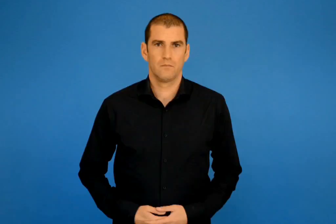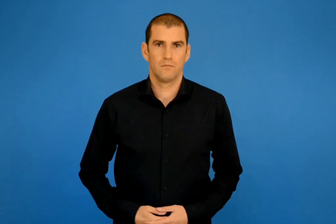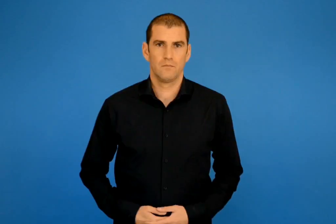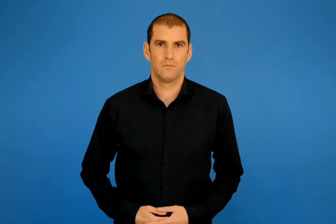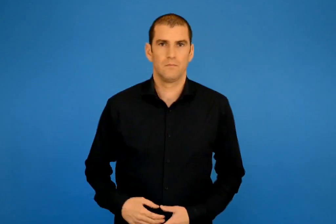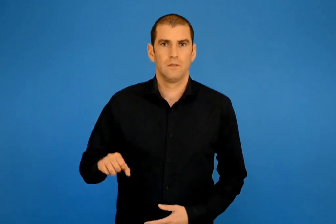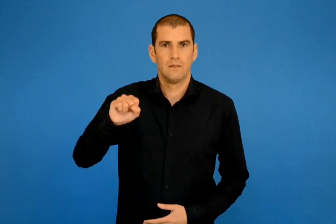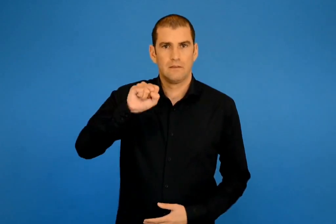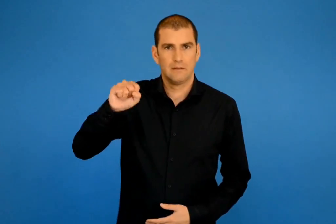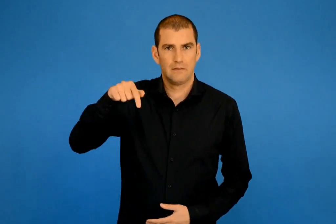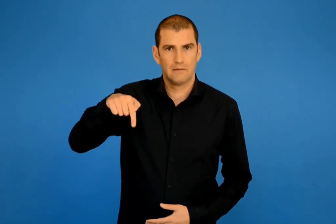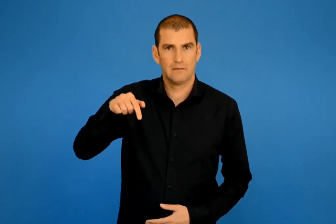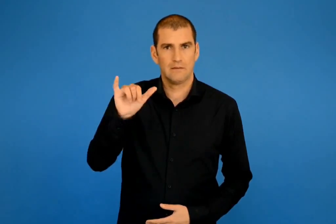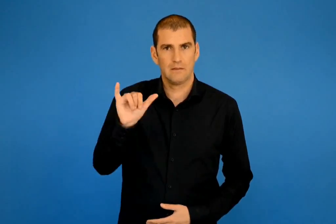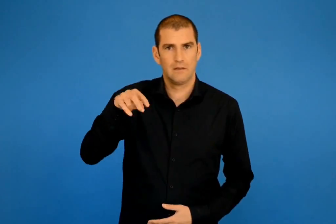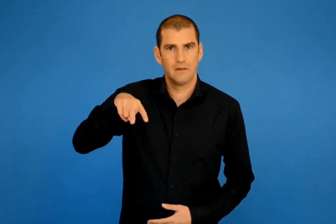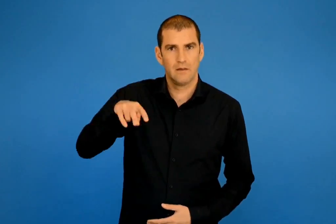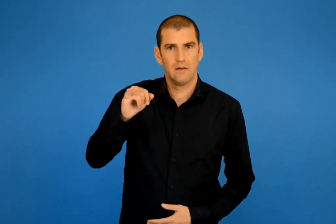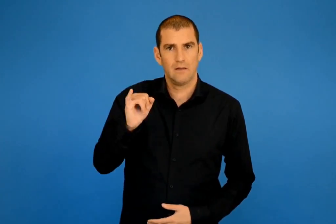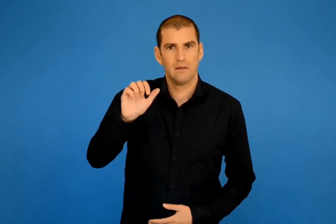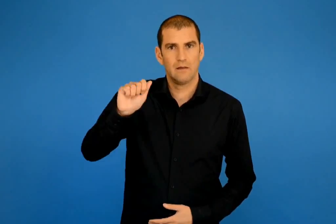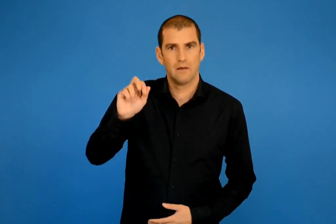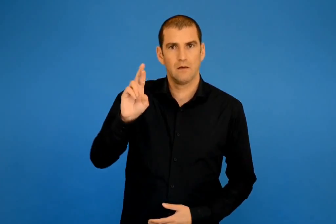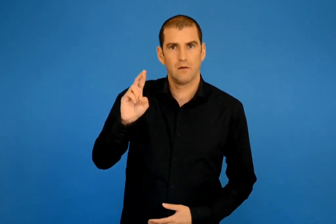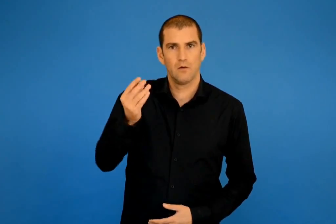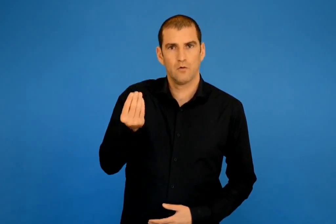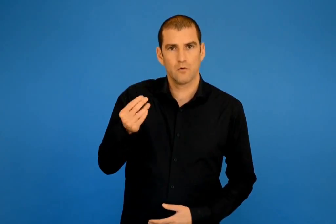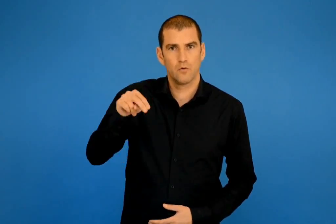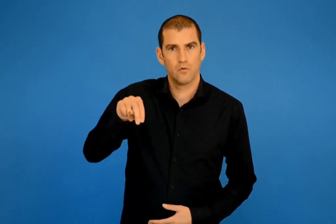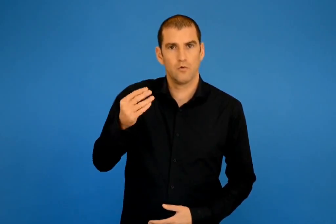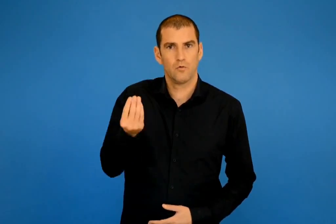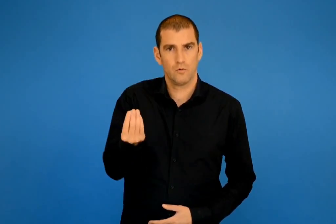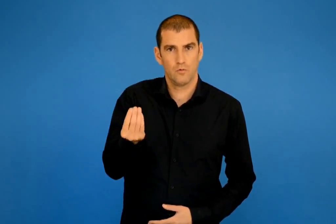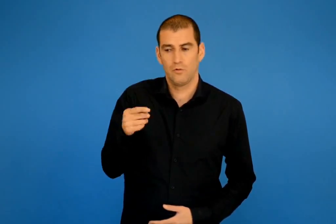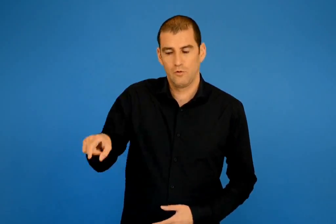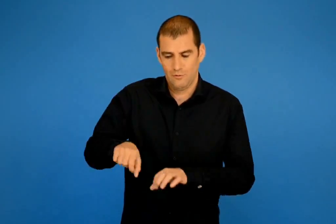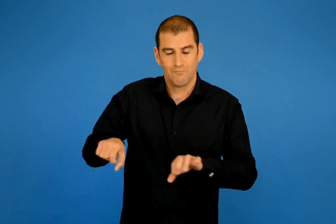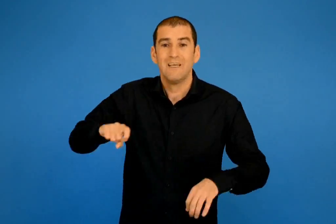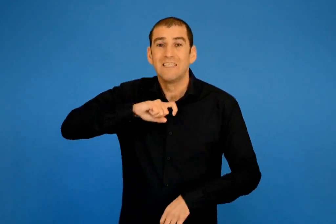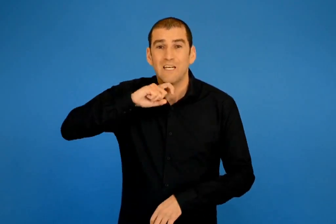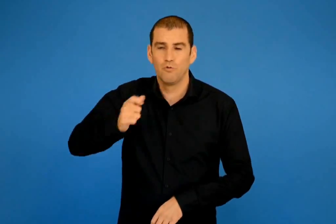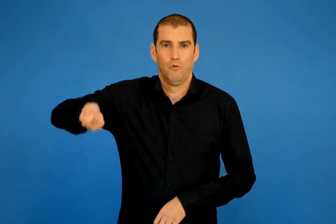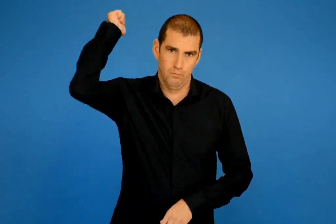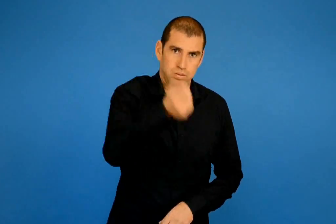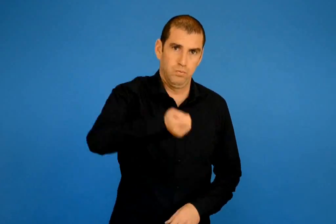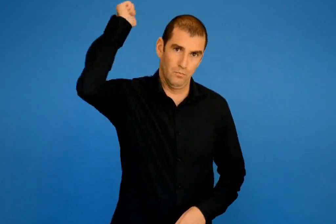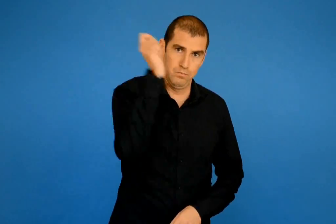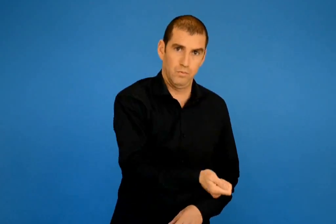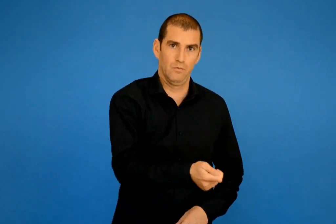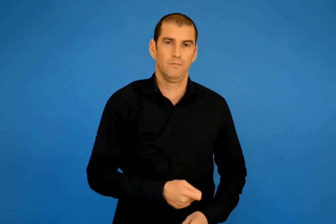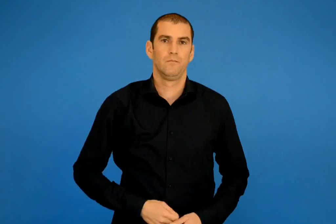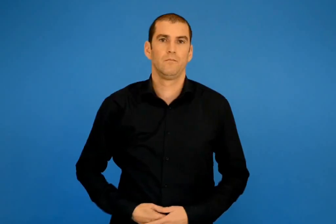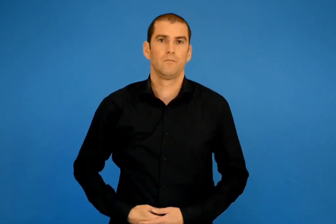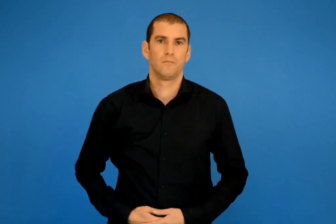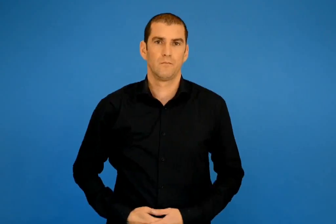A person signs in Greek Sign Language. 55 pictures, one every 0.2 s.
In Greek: στειλιαρώνω χτυπώ με ξύλο
